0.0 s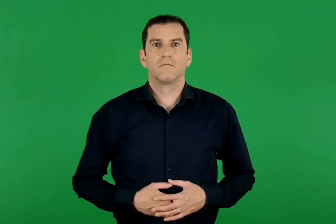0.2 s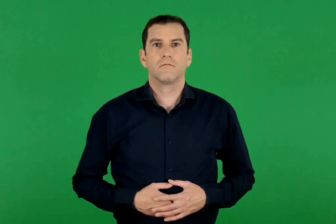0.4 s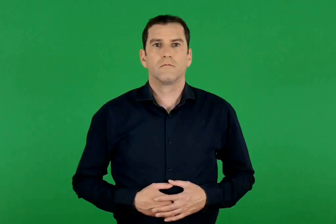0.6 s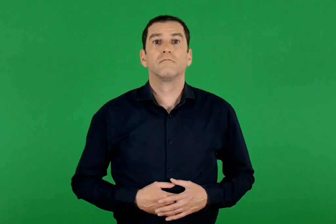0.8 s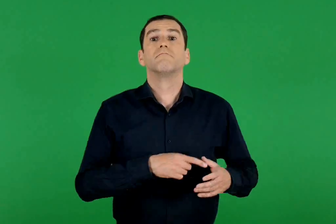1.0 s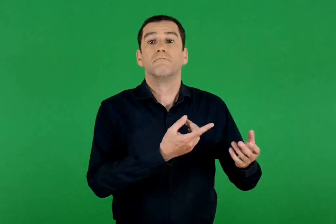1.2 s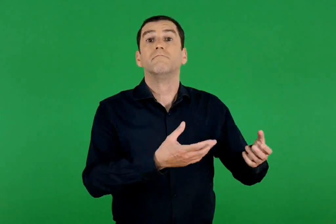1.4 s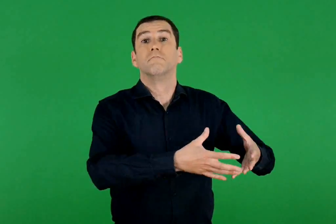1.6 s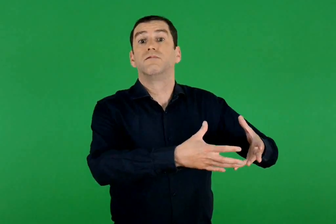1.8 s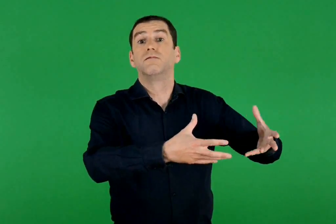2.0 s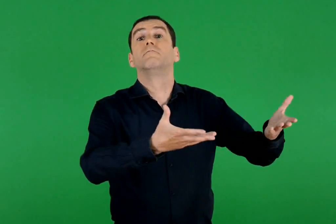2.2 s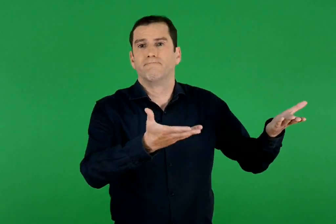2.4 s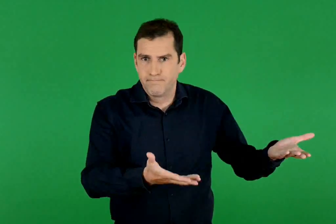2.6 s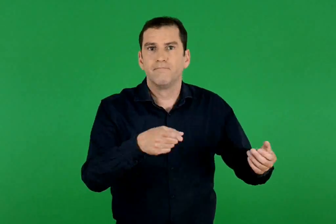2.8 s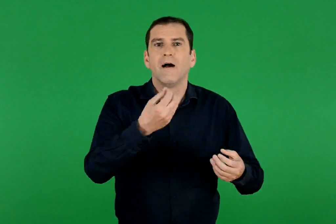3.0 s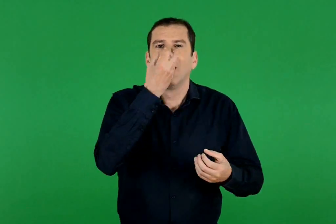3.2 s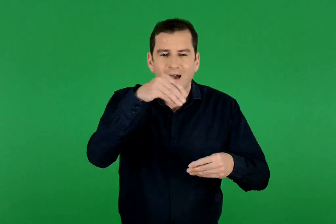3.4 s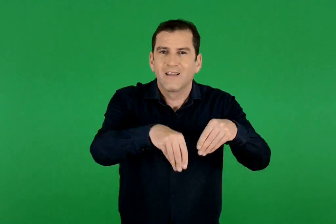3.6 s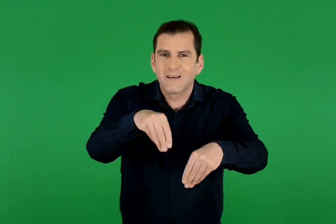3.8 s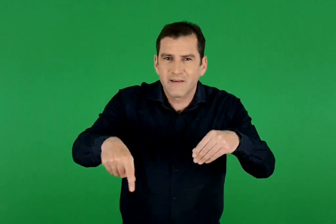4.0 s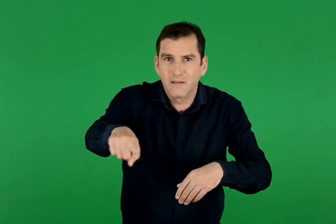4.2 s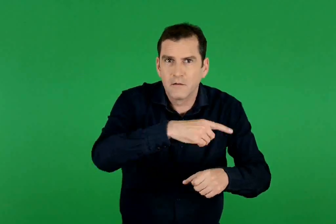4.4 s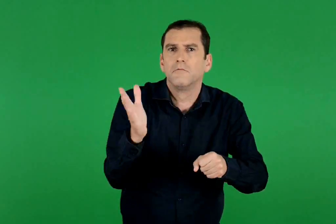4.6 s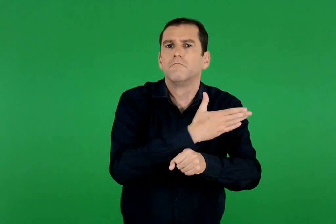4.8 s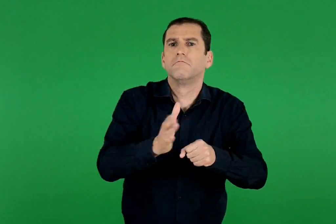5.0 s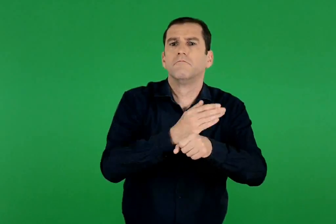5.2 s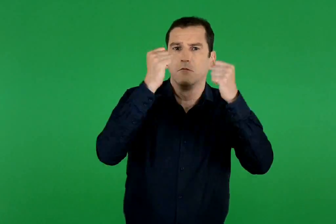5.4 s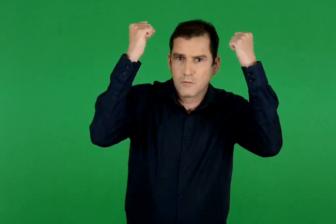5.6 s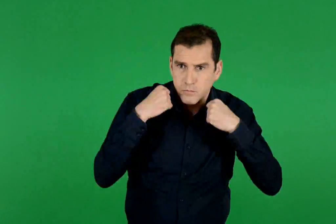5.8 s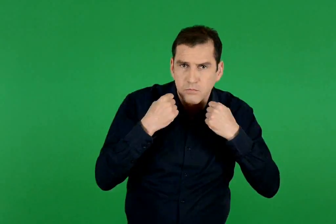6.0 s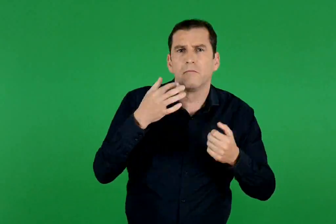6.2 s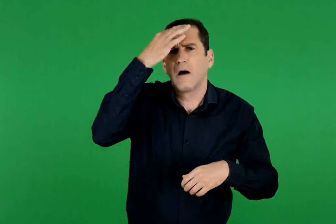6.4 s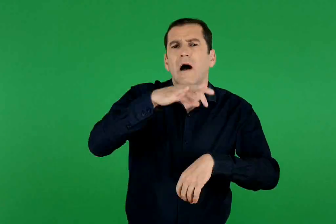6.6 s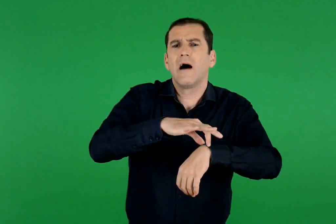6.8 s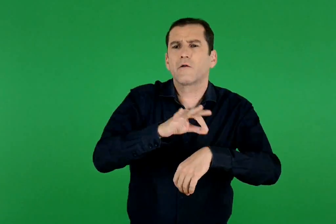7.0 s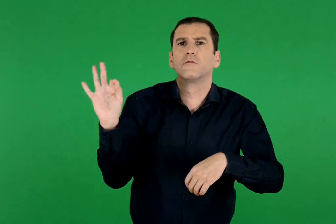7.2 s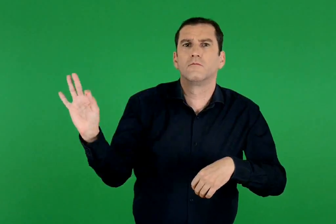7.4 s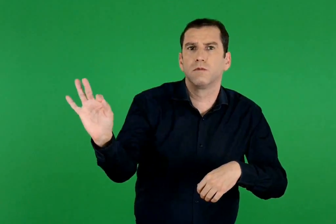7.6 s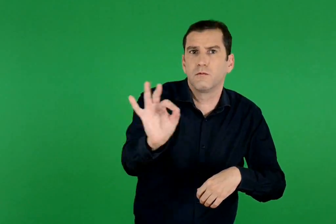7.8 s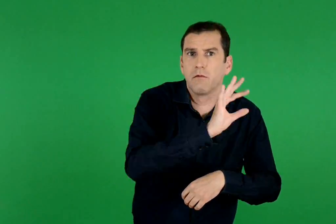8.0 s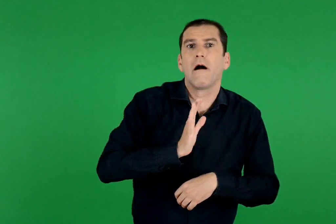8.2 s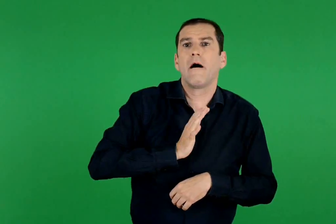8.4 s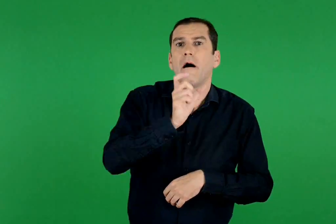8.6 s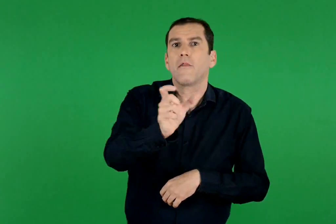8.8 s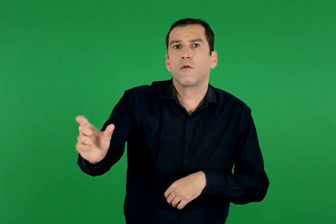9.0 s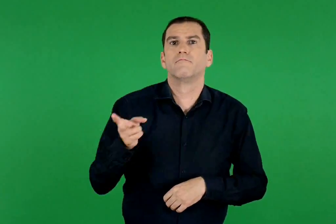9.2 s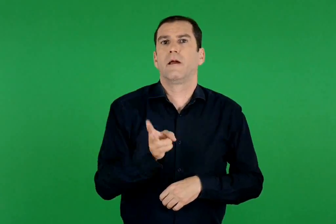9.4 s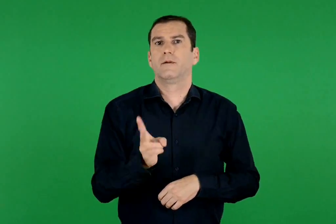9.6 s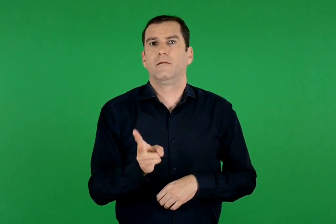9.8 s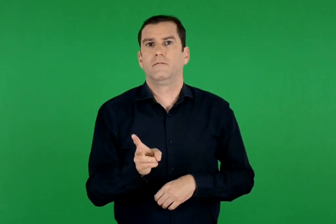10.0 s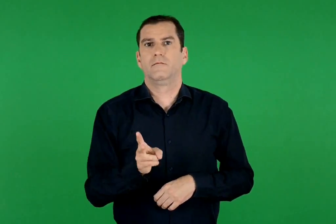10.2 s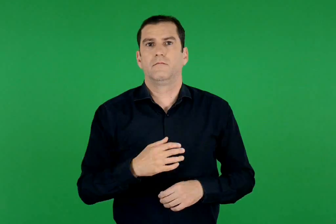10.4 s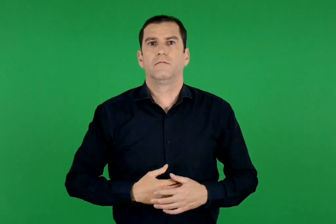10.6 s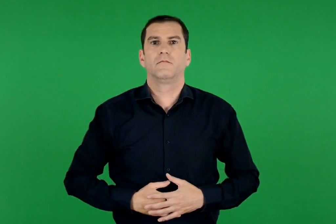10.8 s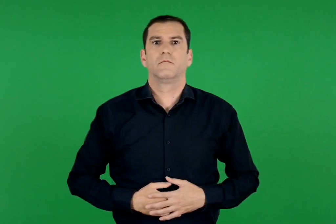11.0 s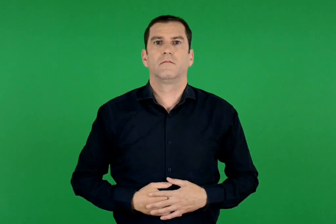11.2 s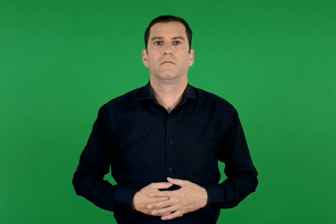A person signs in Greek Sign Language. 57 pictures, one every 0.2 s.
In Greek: έτσι , θα κάνουν μεγάλες καταστροφές στις καλλιέργειες και μπορεί να φέρουν πολλές αρρώστιες , επικίνδυνες για τους ανθρώπους
